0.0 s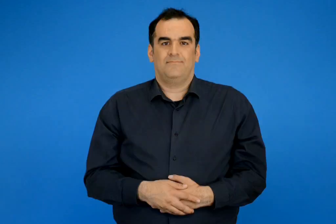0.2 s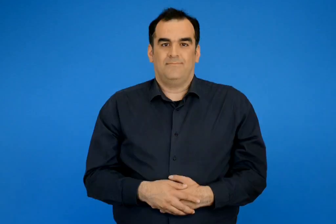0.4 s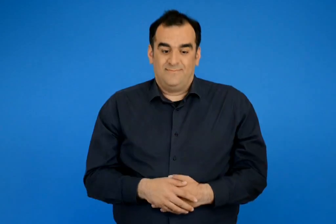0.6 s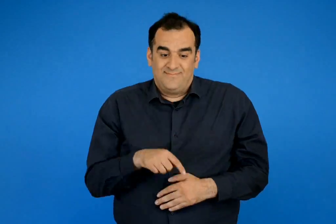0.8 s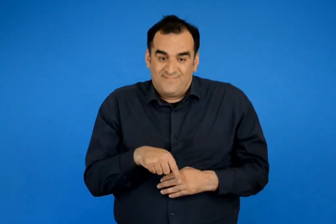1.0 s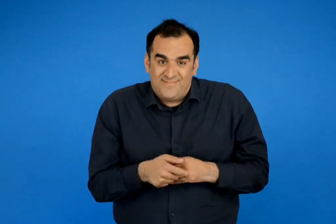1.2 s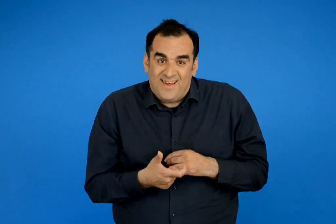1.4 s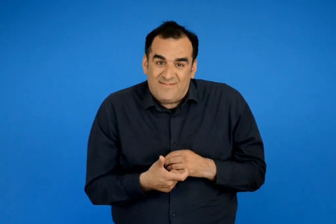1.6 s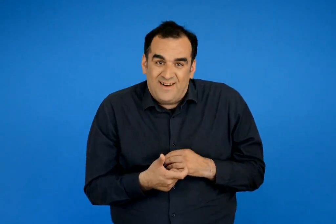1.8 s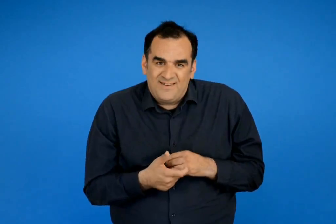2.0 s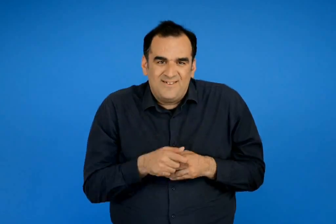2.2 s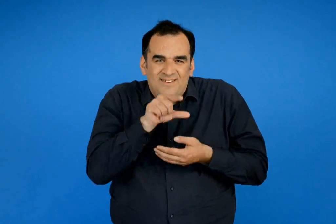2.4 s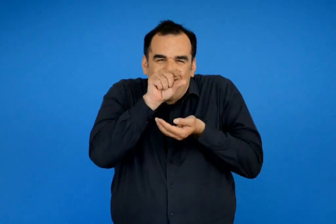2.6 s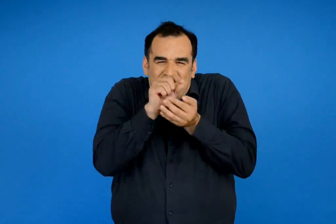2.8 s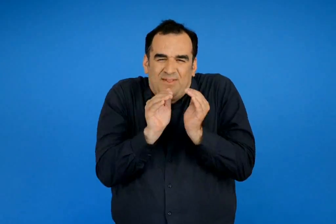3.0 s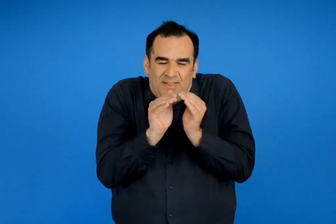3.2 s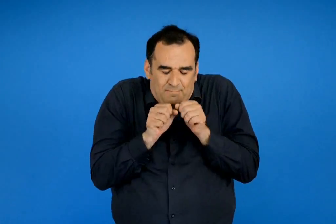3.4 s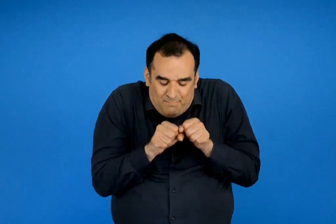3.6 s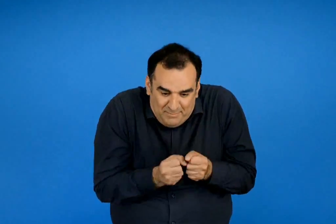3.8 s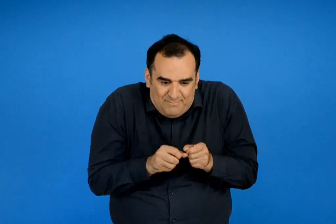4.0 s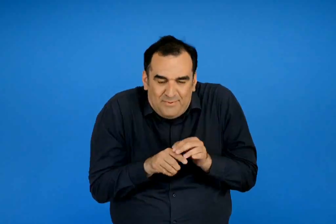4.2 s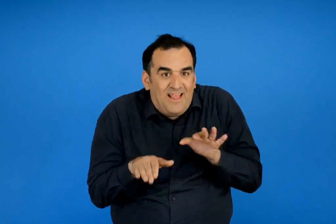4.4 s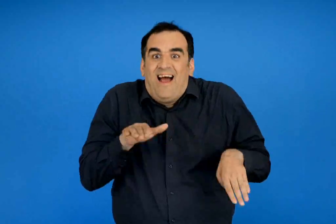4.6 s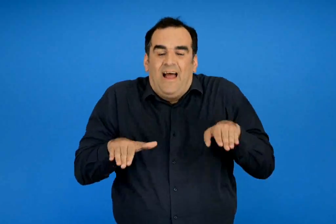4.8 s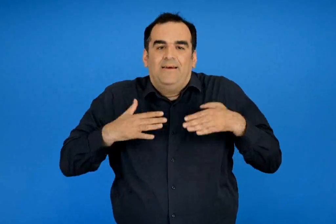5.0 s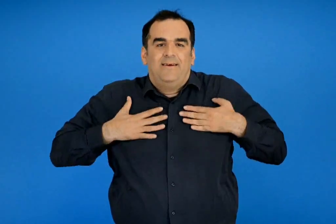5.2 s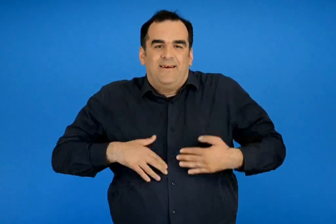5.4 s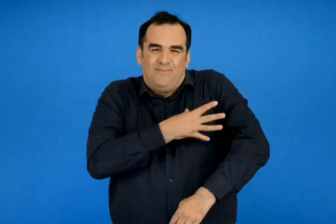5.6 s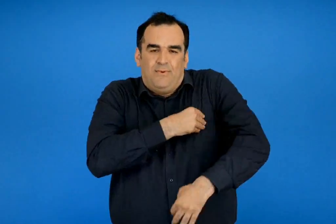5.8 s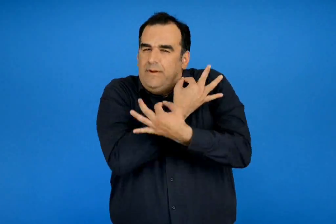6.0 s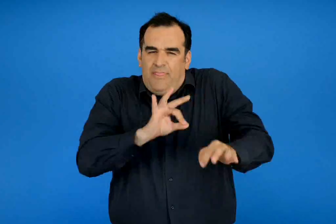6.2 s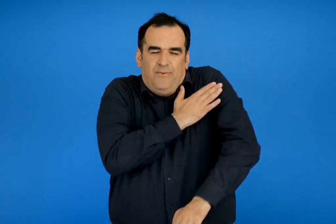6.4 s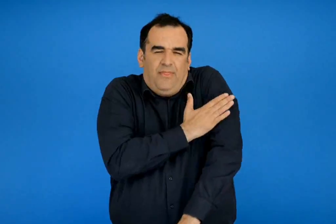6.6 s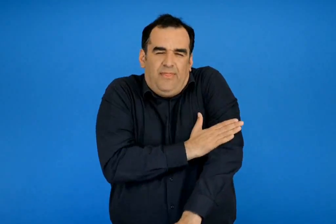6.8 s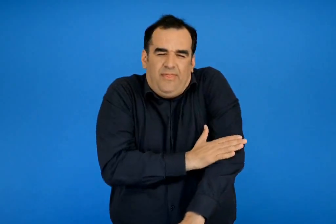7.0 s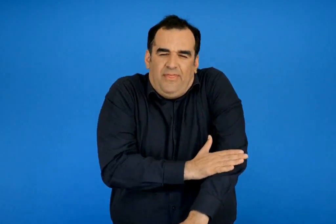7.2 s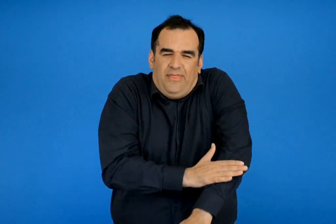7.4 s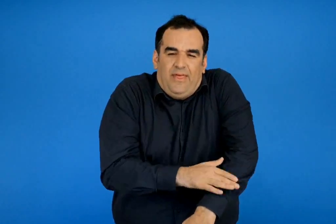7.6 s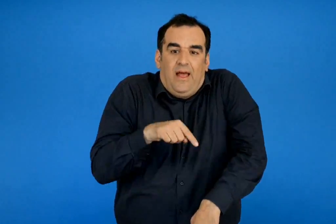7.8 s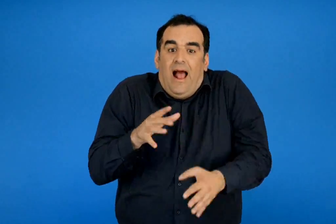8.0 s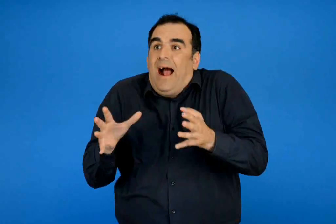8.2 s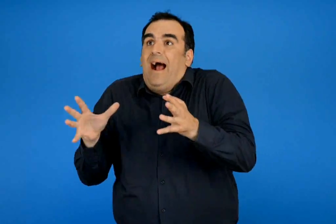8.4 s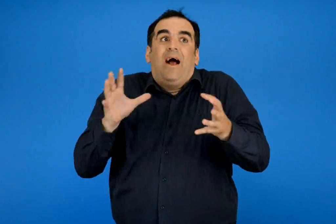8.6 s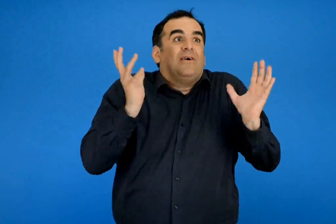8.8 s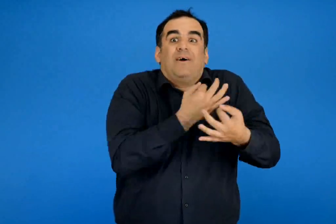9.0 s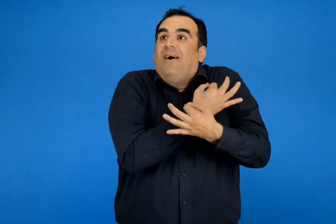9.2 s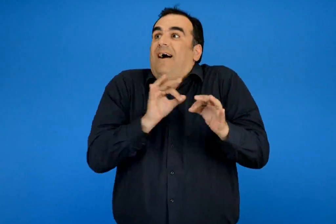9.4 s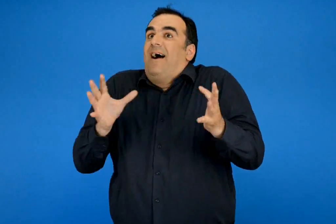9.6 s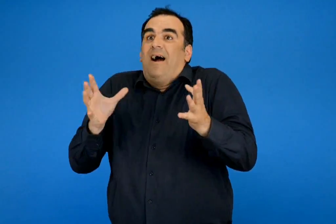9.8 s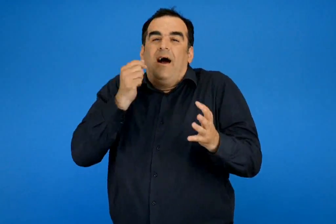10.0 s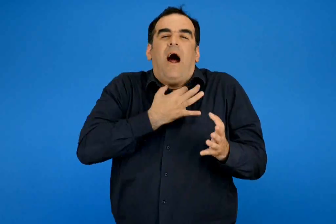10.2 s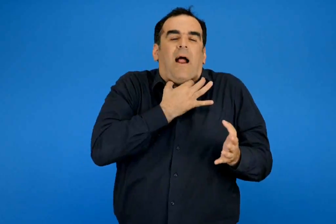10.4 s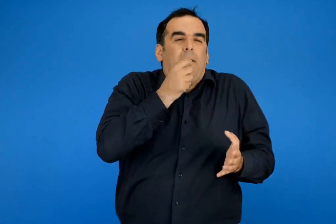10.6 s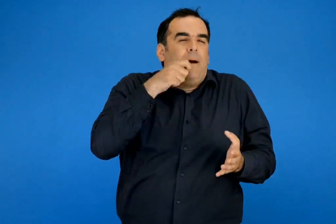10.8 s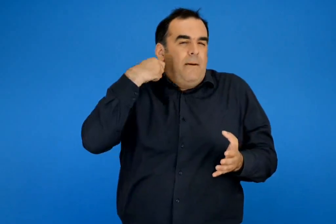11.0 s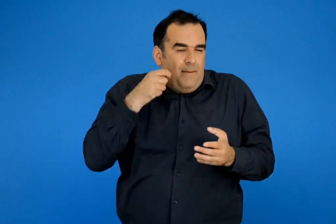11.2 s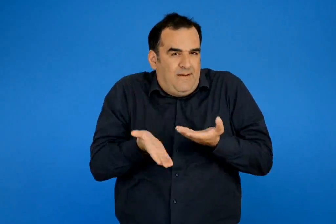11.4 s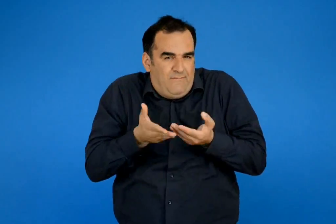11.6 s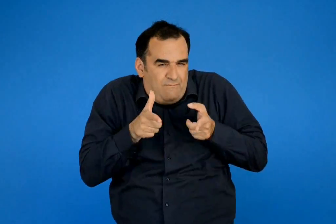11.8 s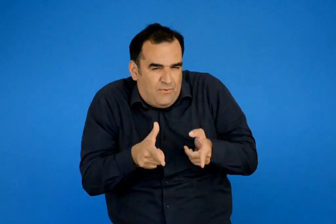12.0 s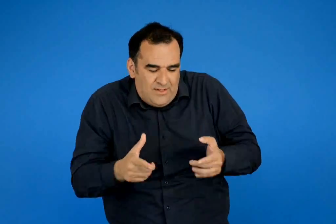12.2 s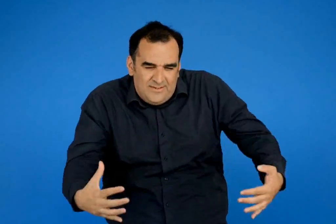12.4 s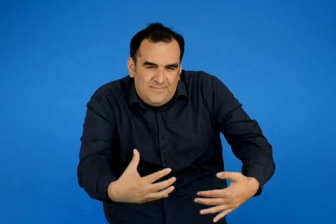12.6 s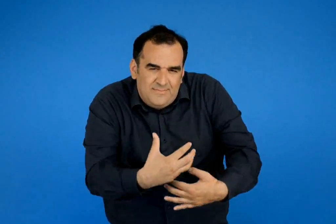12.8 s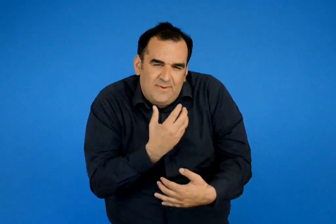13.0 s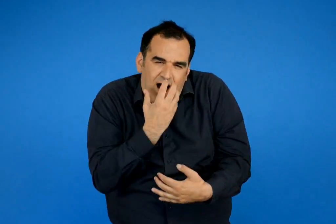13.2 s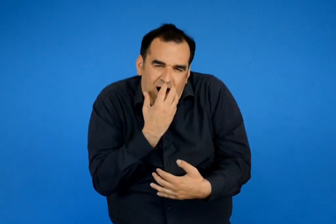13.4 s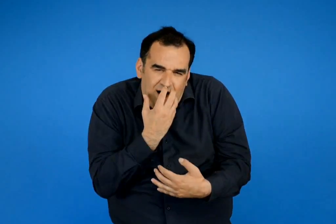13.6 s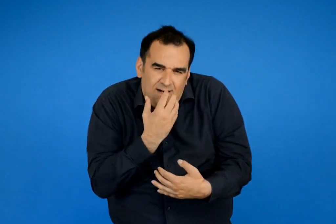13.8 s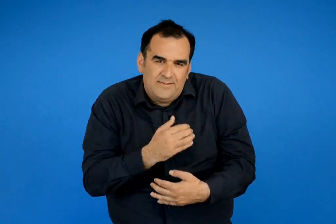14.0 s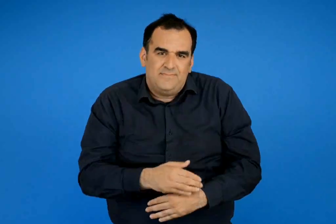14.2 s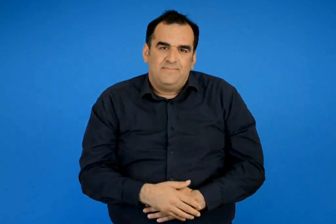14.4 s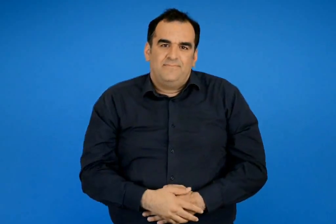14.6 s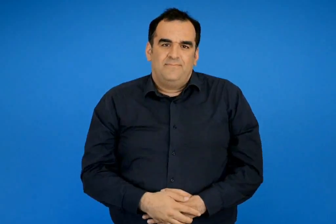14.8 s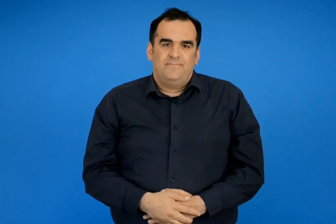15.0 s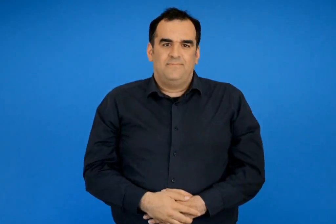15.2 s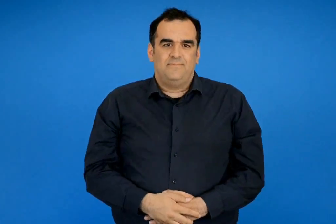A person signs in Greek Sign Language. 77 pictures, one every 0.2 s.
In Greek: τελικά τα πελεκανάκια ξεμύτισαν από τα αυγά τους ήρθαν στον κόσμο γυμνά και είχαν απολυτή ανάγκη τους γονείς τους οι οποίοι τα φρόντιζαν με πολλή αγάπη και τρυφερότητα
